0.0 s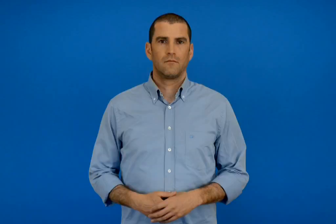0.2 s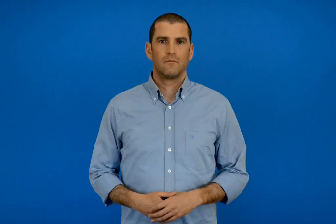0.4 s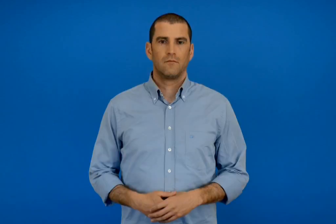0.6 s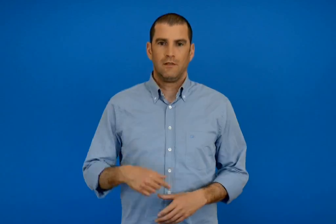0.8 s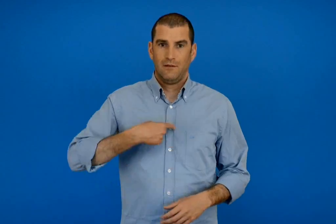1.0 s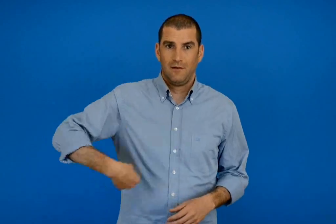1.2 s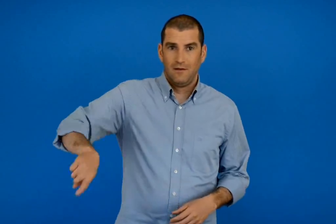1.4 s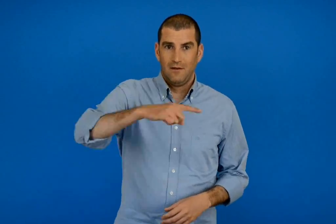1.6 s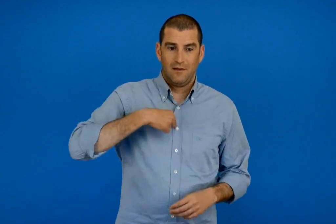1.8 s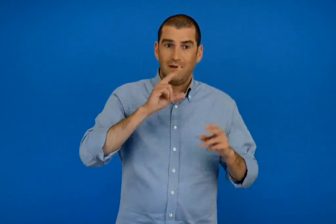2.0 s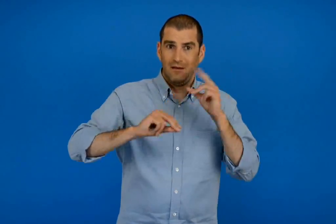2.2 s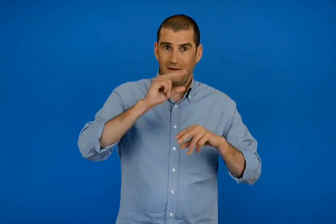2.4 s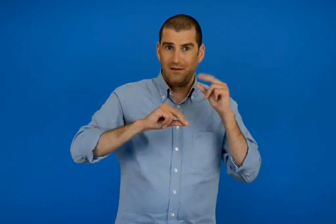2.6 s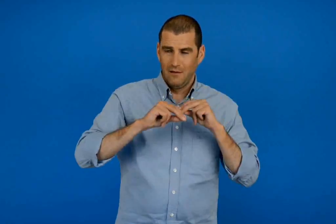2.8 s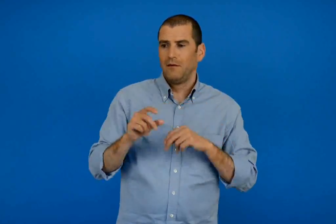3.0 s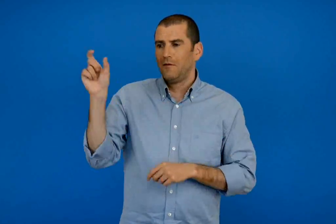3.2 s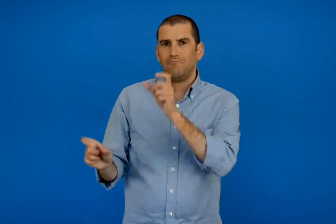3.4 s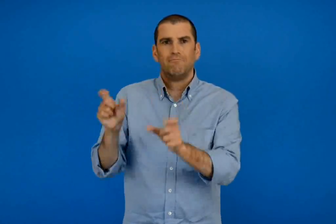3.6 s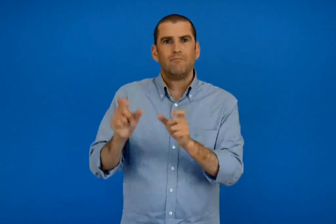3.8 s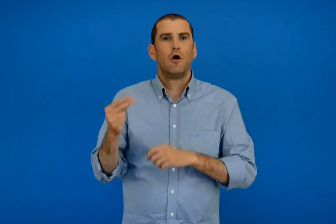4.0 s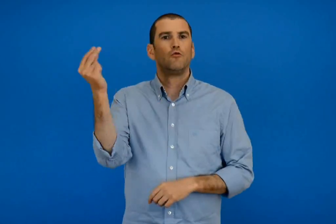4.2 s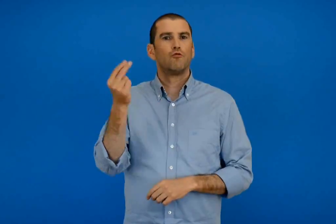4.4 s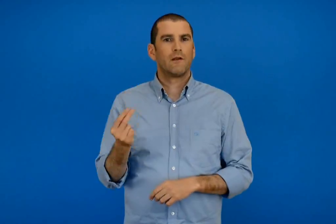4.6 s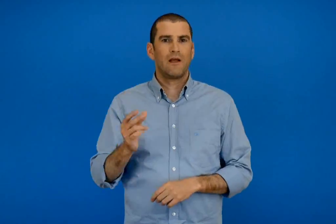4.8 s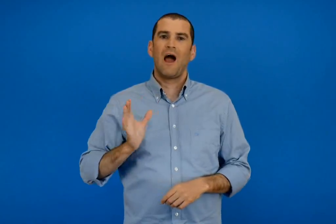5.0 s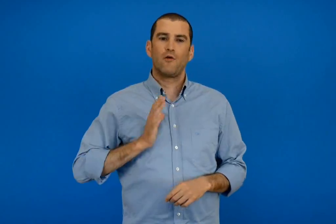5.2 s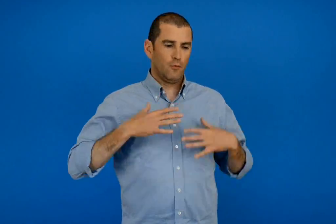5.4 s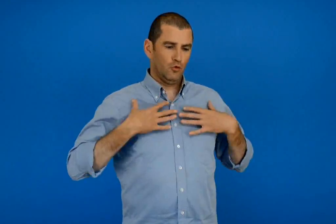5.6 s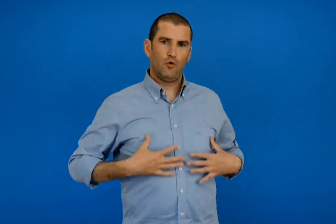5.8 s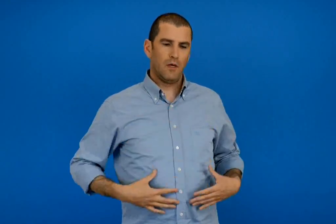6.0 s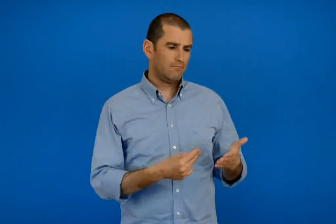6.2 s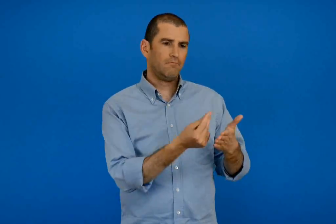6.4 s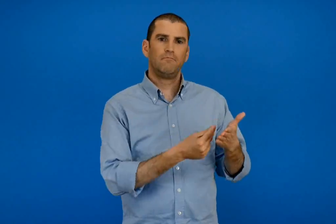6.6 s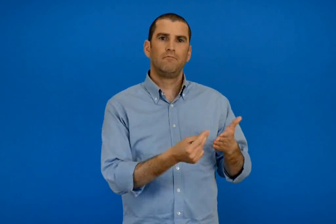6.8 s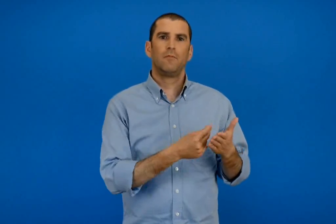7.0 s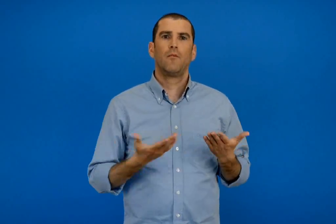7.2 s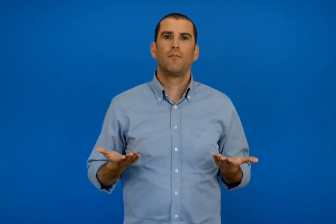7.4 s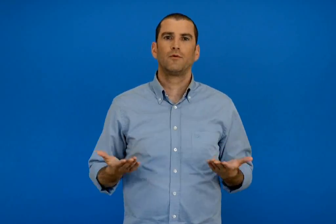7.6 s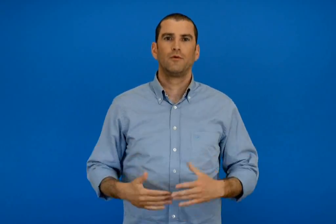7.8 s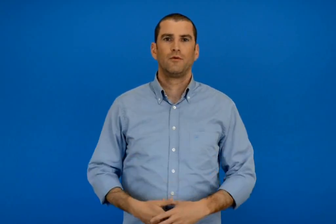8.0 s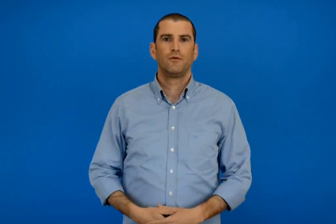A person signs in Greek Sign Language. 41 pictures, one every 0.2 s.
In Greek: συζητάμε πως οι ζωγράφοι φτιάχνουν το ανθρώπινο σώμα
